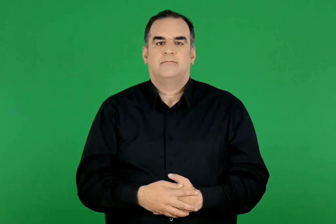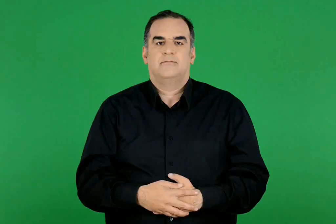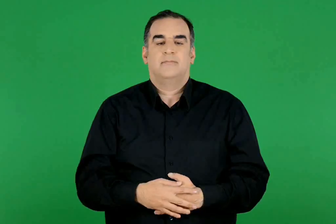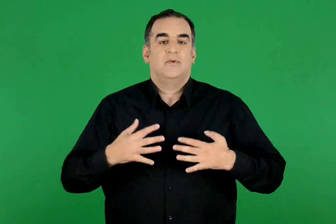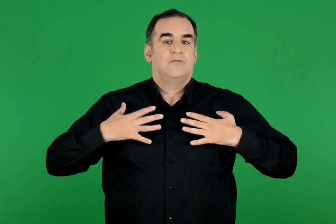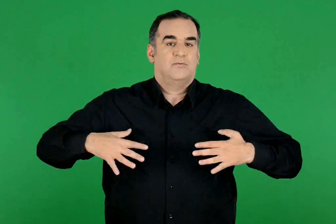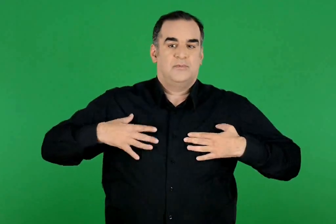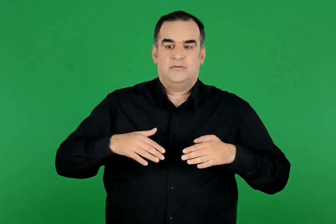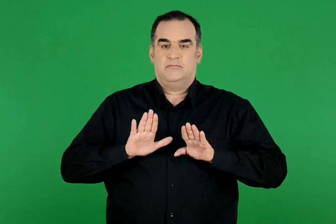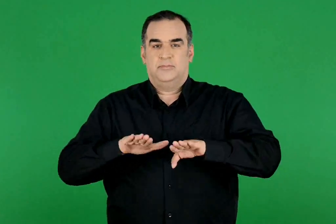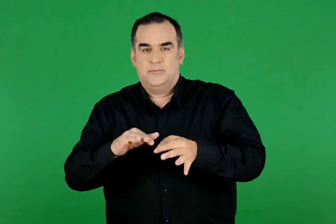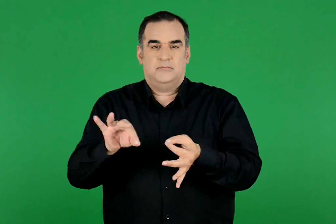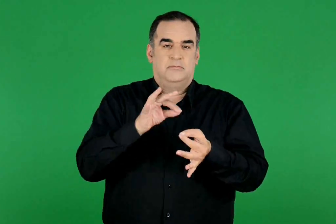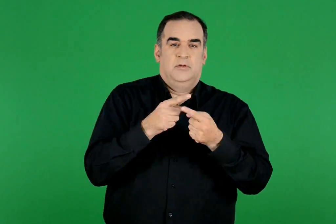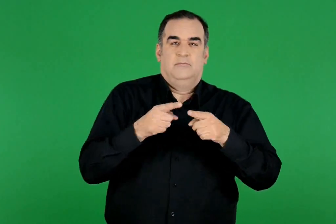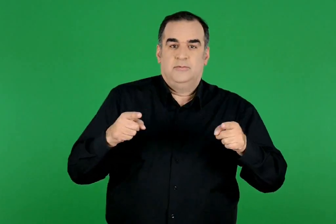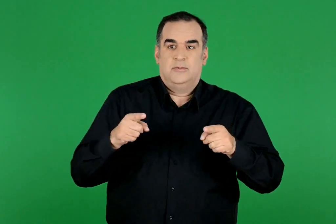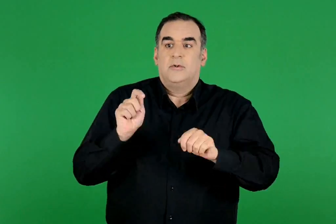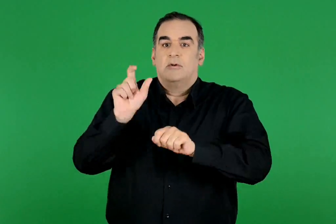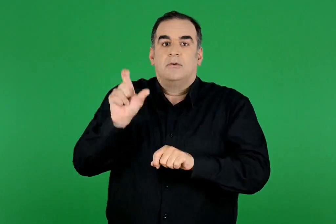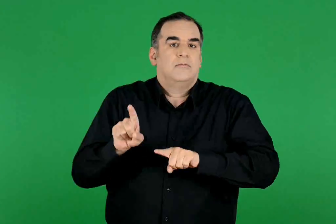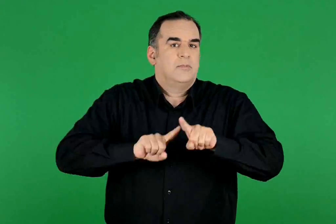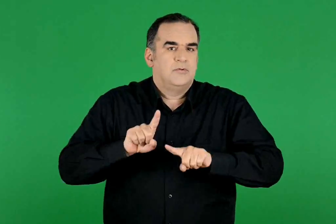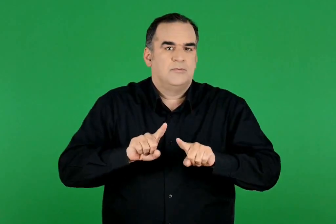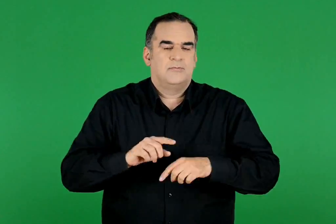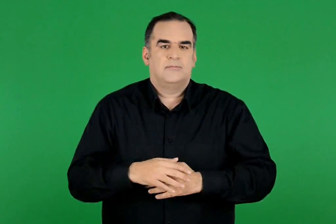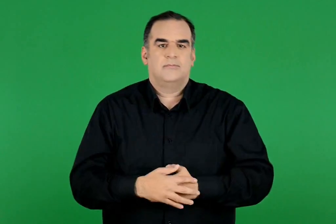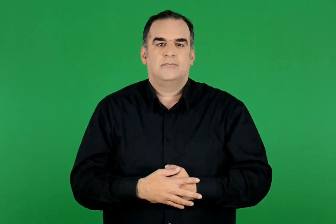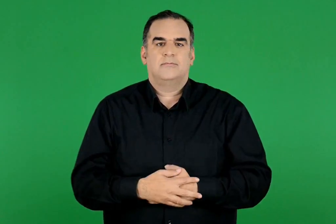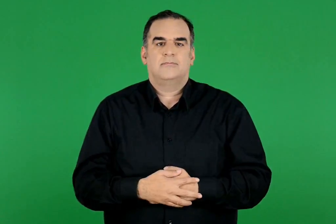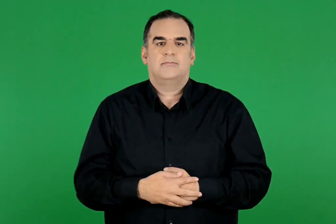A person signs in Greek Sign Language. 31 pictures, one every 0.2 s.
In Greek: ποιος κατασκευάζει τα κοστούμια ;
